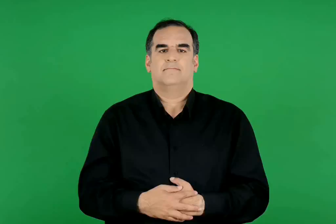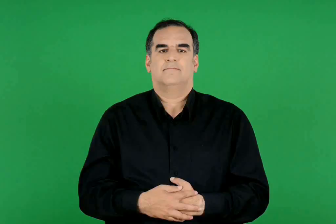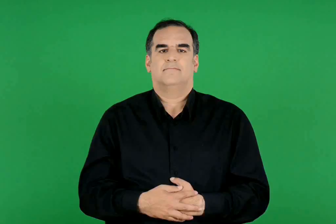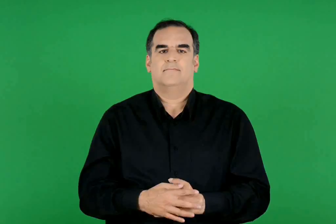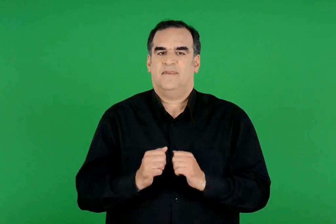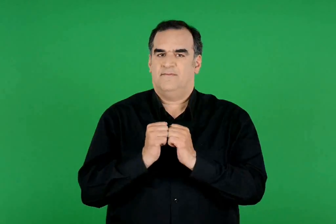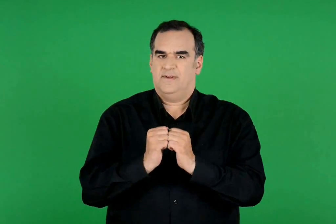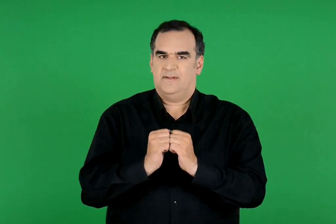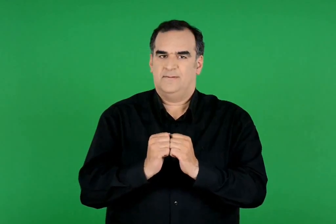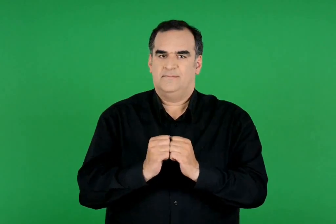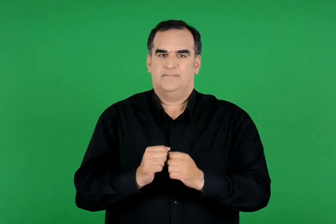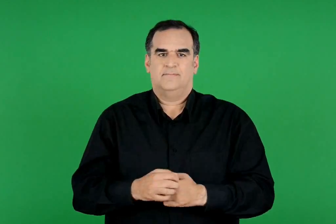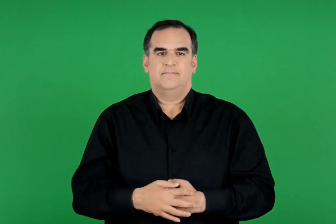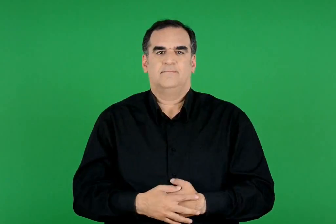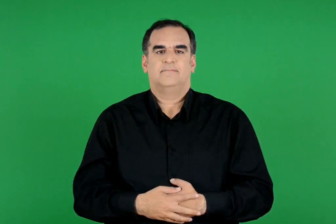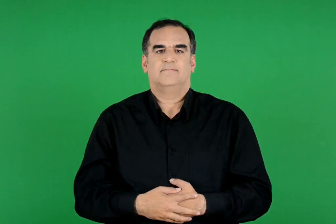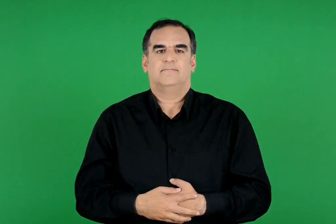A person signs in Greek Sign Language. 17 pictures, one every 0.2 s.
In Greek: φιλία
